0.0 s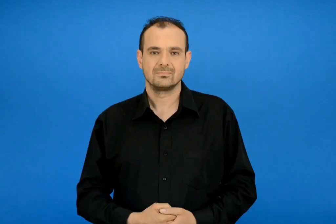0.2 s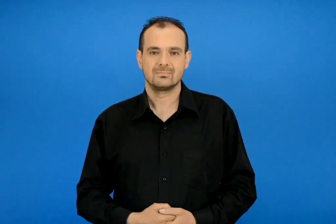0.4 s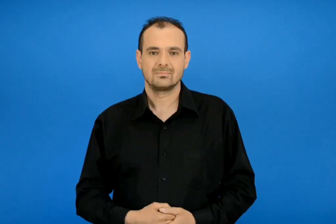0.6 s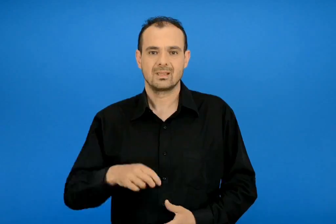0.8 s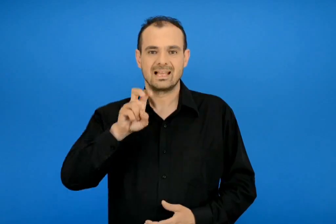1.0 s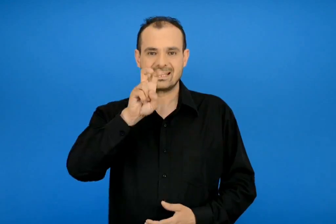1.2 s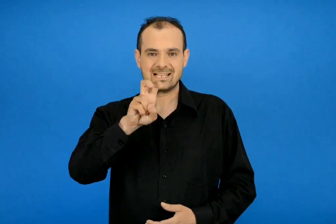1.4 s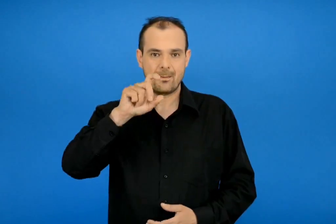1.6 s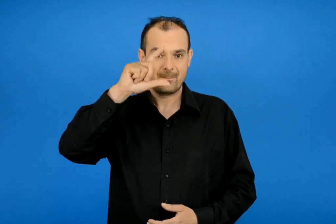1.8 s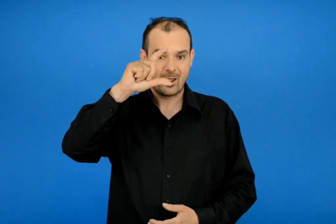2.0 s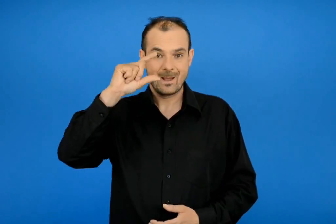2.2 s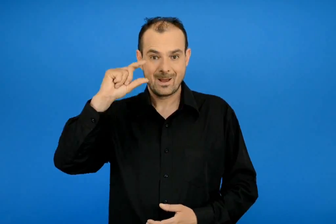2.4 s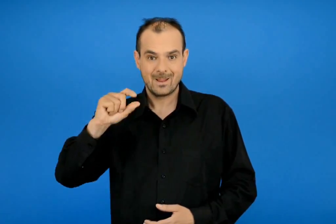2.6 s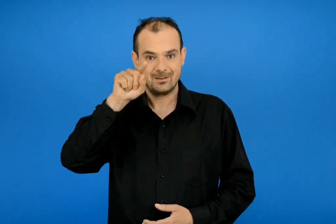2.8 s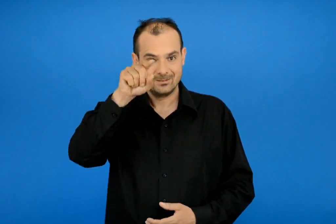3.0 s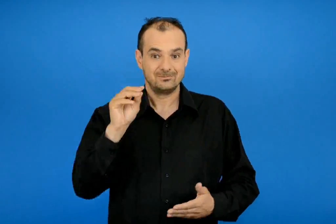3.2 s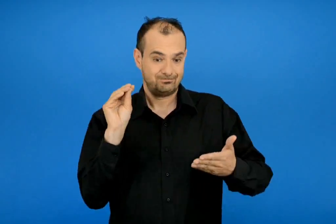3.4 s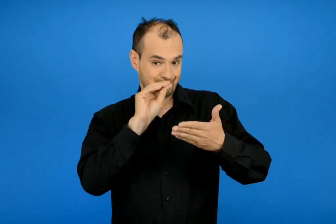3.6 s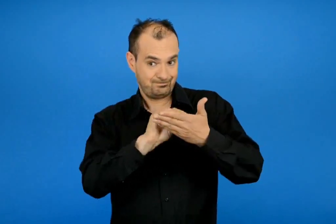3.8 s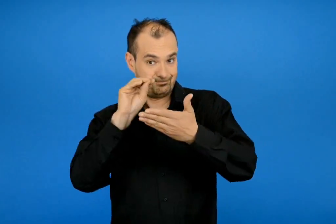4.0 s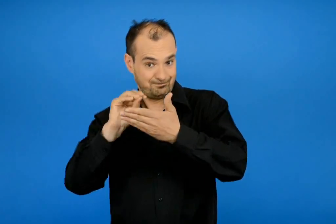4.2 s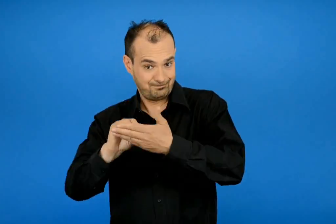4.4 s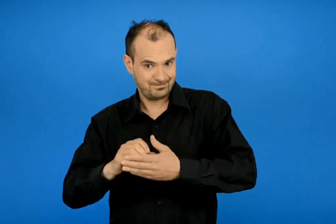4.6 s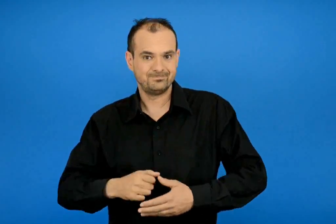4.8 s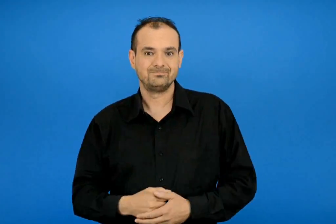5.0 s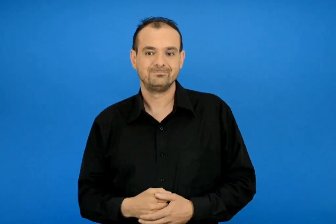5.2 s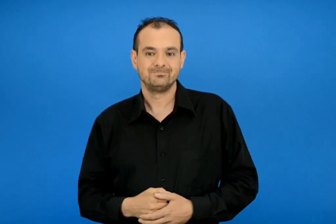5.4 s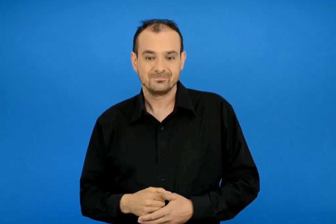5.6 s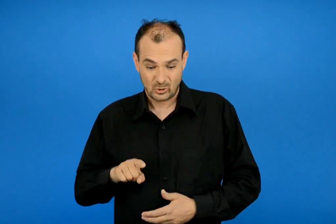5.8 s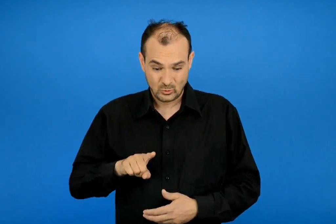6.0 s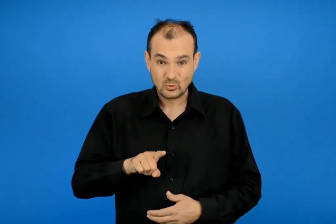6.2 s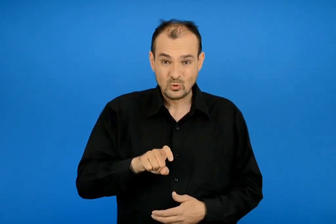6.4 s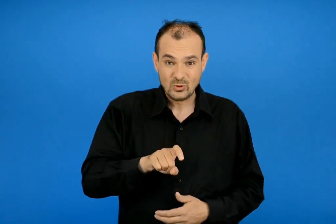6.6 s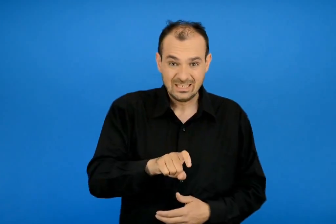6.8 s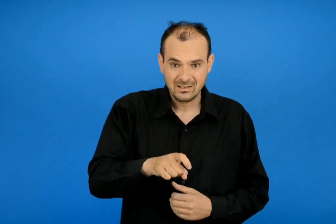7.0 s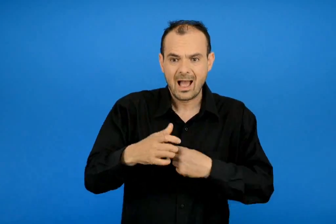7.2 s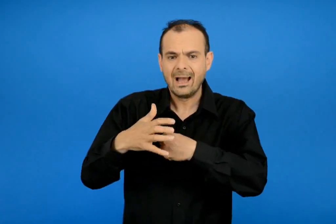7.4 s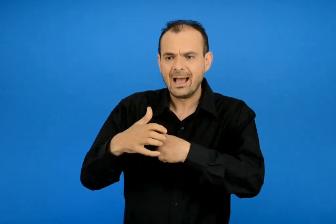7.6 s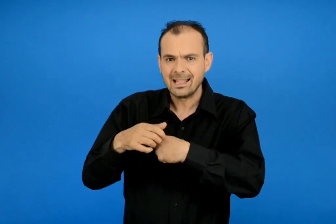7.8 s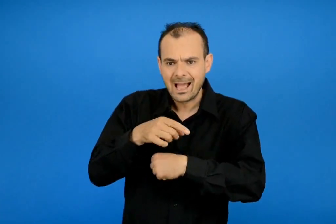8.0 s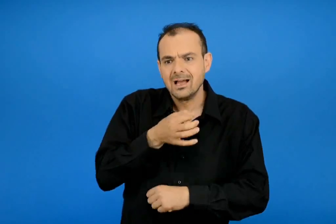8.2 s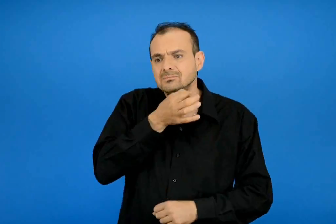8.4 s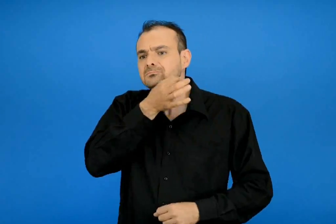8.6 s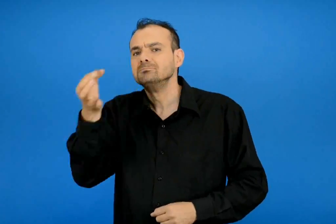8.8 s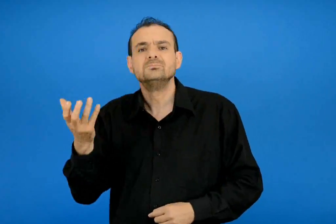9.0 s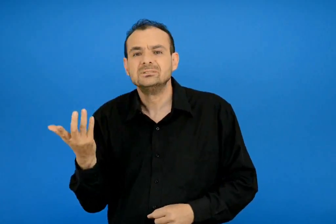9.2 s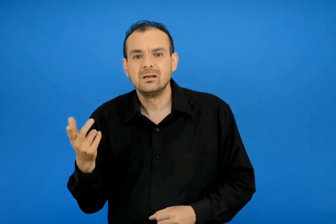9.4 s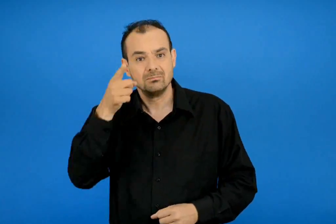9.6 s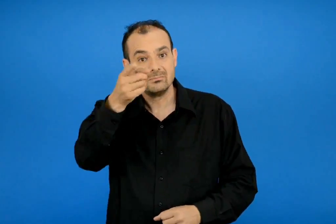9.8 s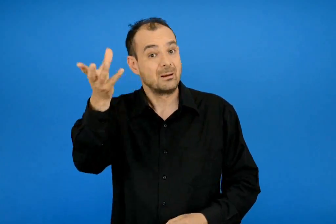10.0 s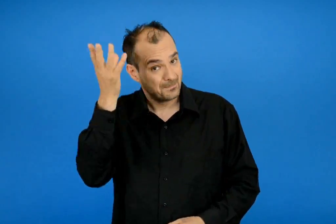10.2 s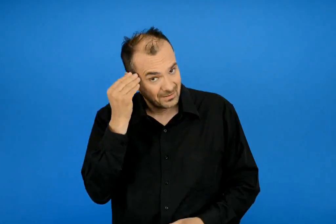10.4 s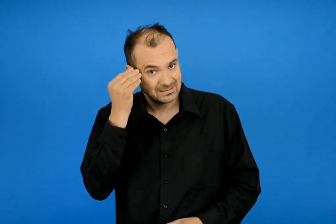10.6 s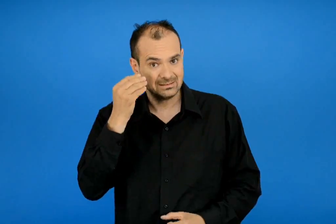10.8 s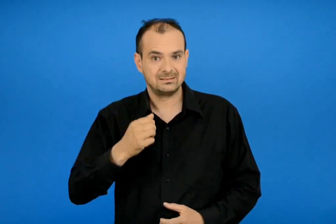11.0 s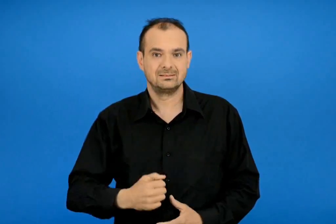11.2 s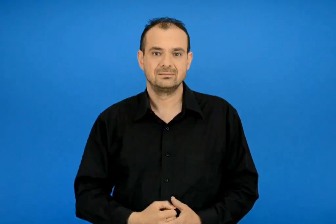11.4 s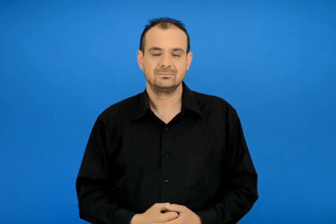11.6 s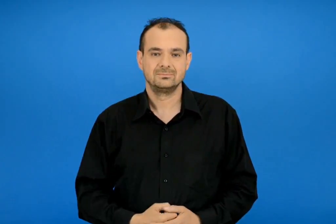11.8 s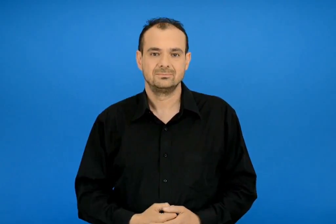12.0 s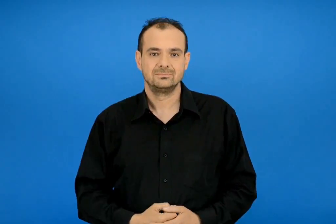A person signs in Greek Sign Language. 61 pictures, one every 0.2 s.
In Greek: συμπλήρωσε τα χ χ και θα μάθεις τι είπε το σκουλήκι στη γάτα
